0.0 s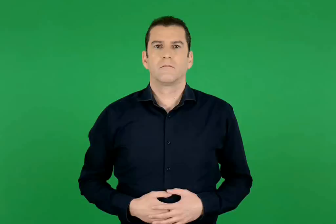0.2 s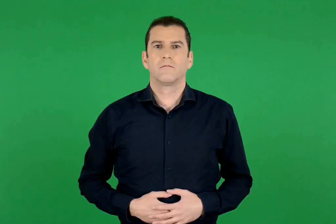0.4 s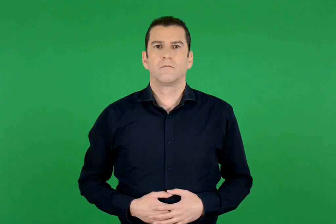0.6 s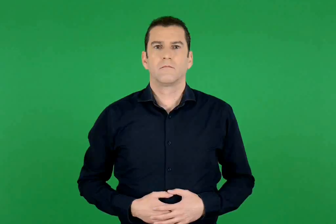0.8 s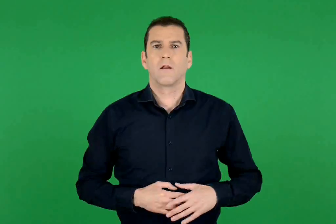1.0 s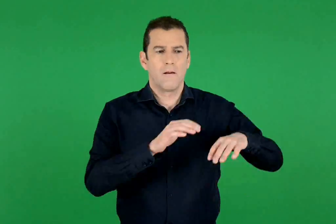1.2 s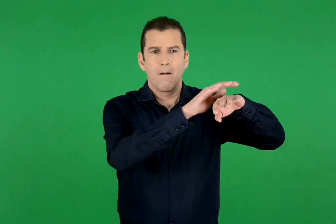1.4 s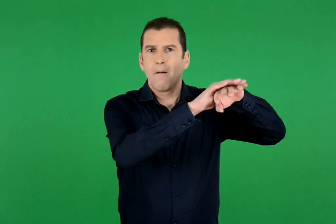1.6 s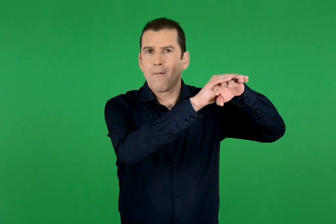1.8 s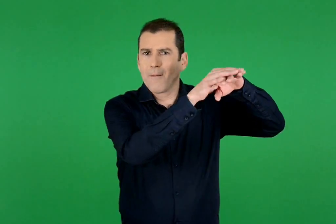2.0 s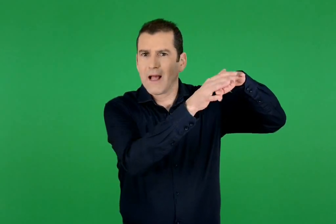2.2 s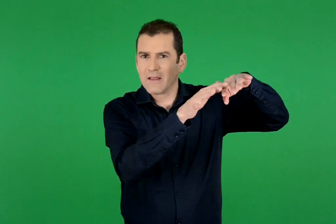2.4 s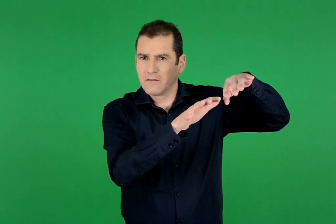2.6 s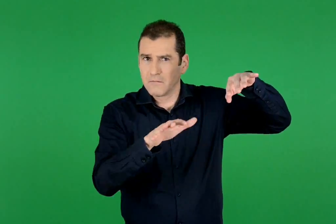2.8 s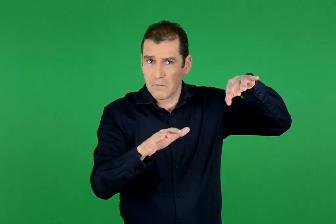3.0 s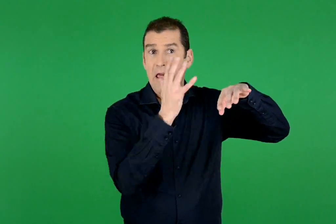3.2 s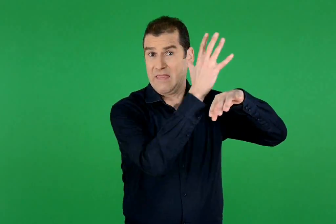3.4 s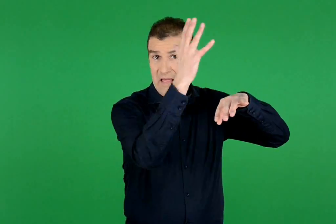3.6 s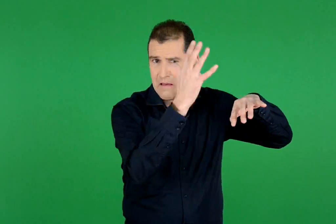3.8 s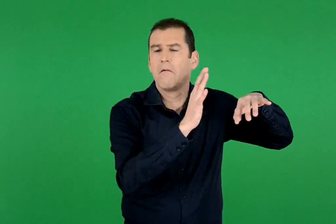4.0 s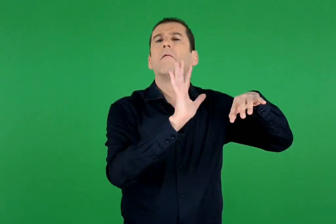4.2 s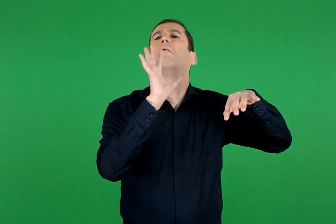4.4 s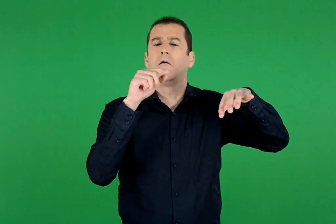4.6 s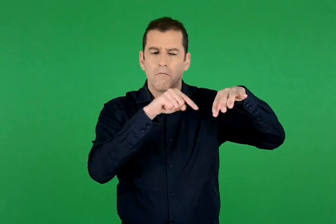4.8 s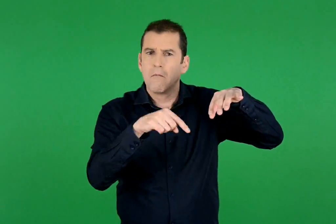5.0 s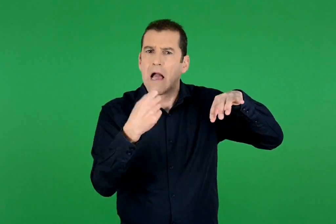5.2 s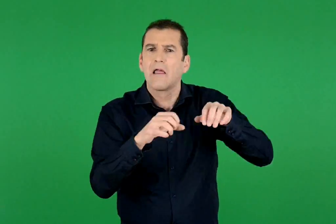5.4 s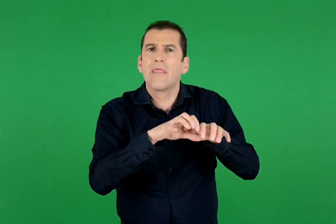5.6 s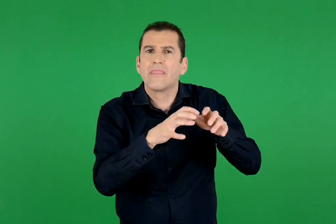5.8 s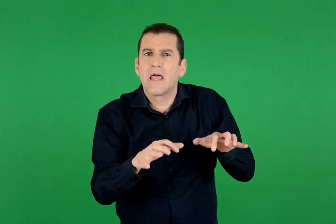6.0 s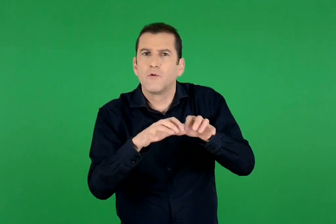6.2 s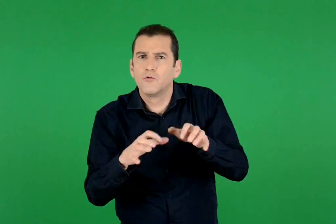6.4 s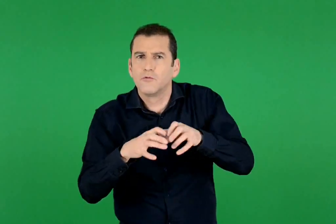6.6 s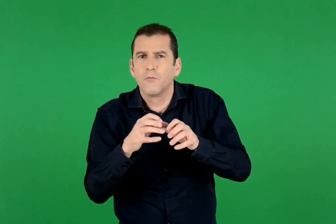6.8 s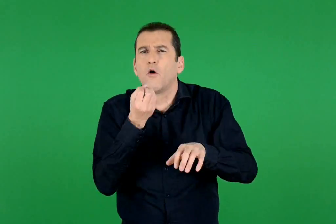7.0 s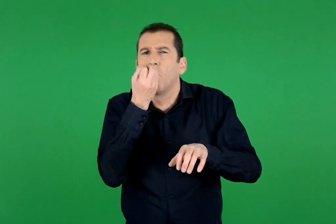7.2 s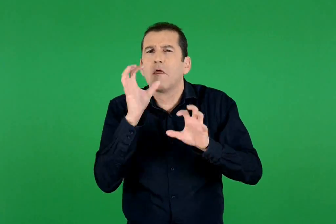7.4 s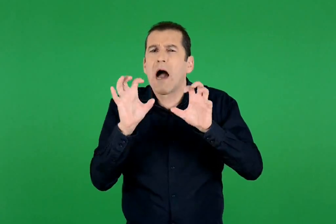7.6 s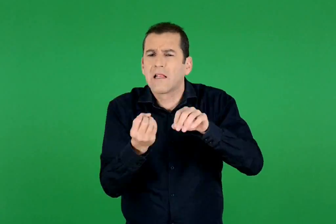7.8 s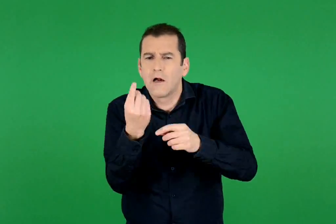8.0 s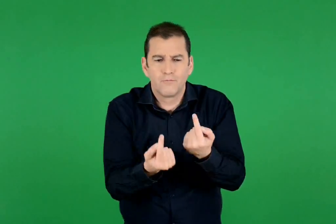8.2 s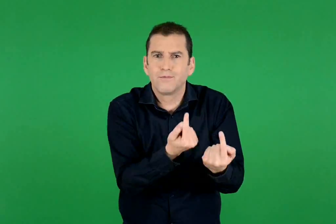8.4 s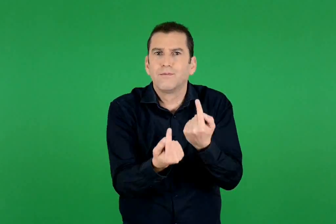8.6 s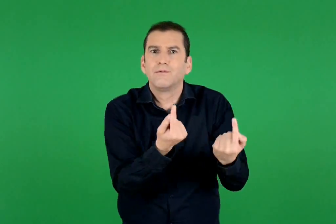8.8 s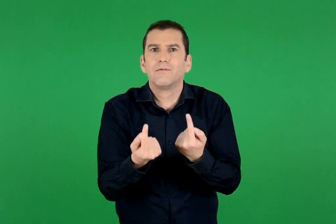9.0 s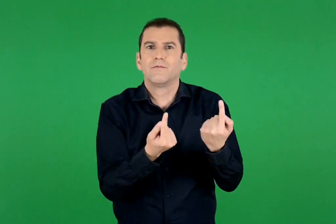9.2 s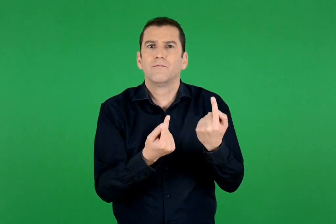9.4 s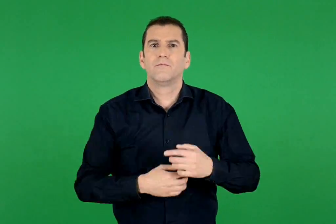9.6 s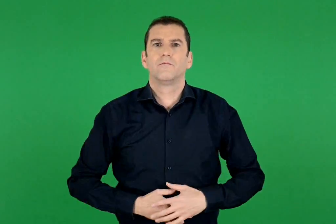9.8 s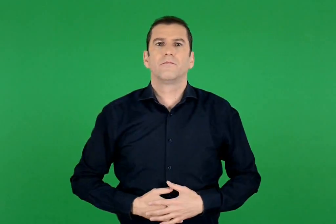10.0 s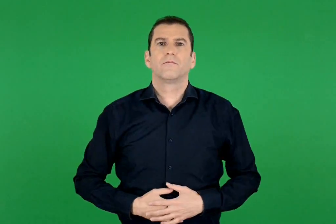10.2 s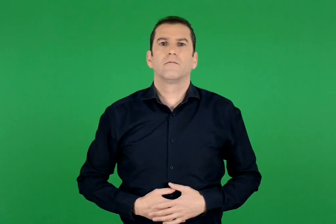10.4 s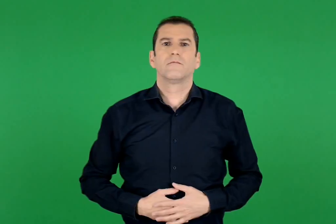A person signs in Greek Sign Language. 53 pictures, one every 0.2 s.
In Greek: στις πλαγιές τους εκτός από δέντρα φυτρώνουν θάμνοι κι αγριολούλουδα
